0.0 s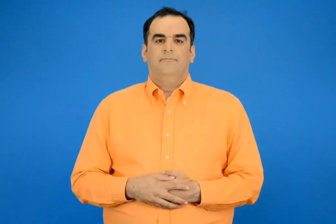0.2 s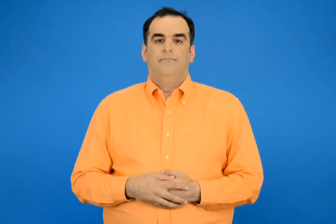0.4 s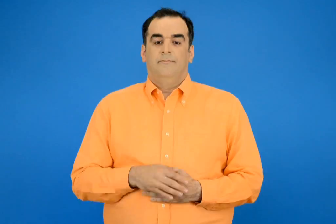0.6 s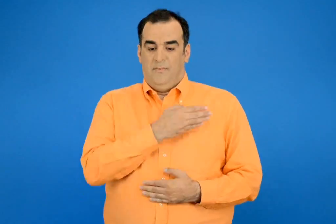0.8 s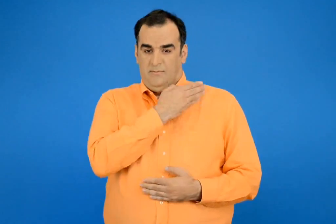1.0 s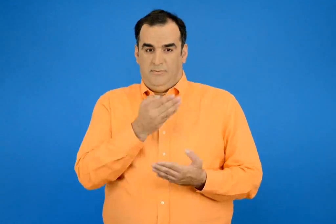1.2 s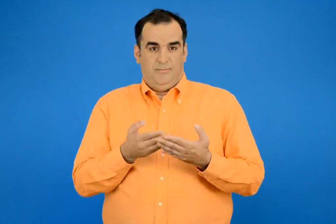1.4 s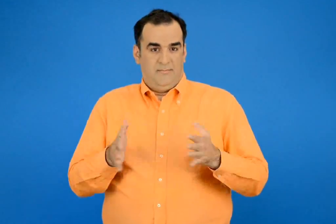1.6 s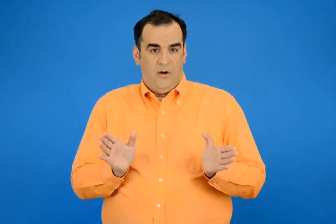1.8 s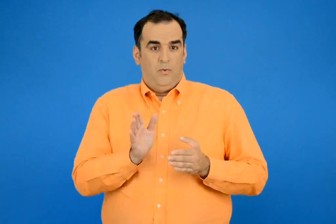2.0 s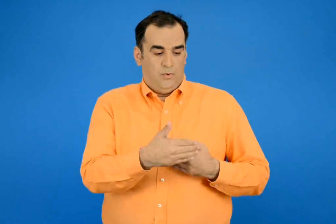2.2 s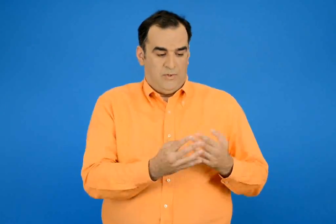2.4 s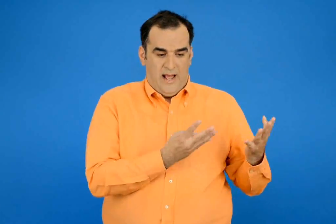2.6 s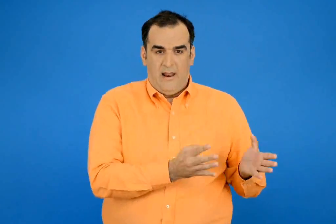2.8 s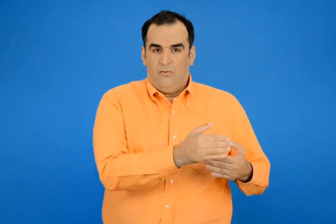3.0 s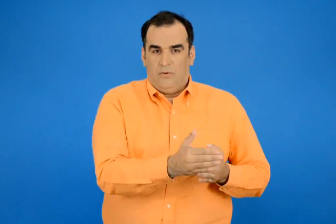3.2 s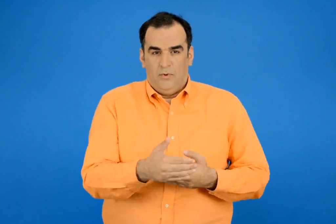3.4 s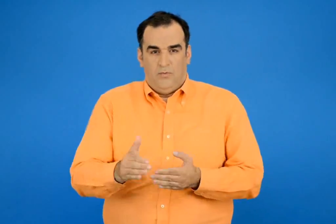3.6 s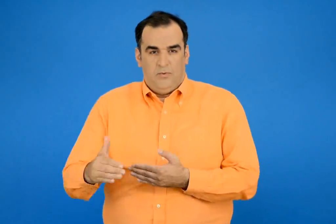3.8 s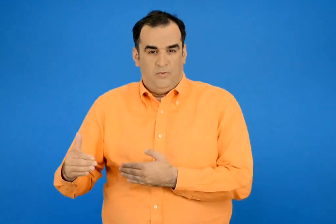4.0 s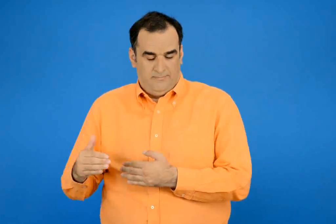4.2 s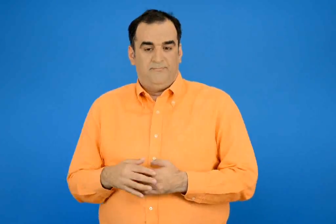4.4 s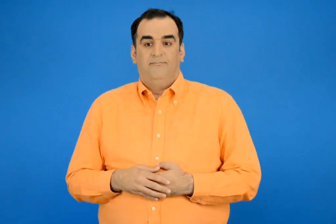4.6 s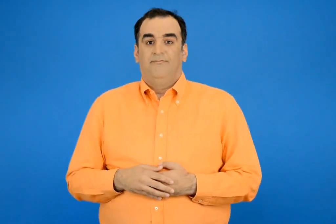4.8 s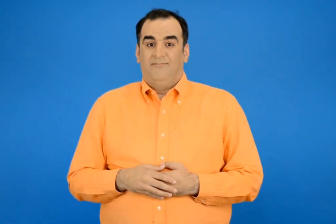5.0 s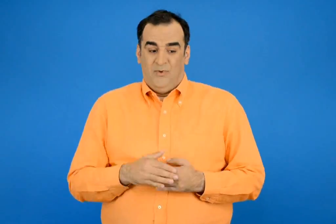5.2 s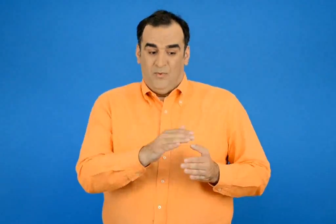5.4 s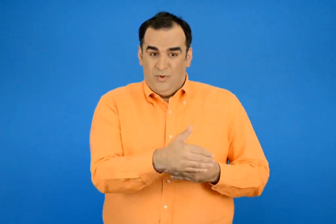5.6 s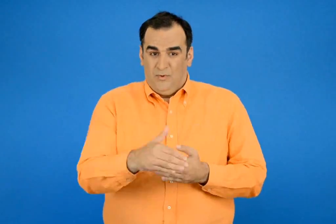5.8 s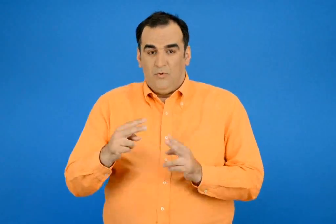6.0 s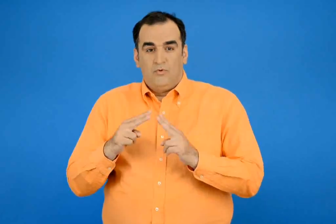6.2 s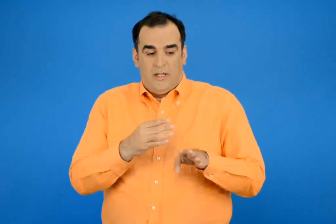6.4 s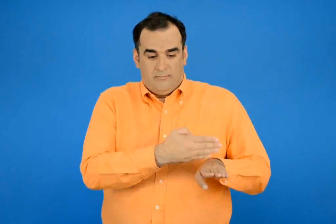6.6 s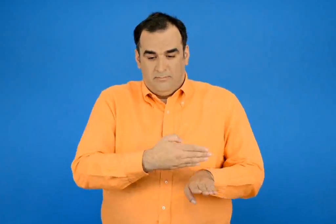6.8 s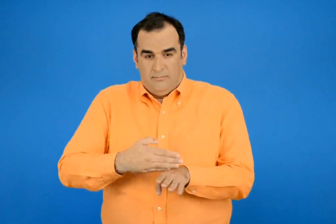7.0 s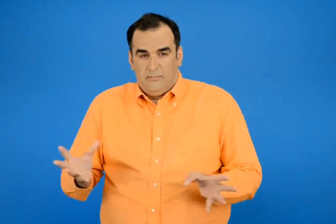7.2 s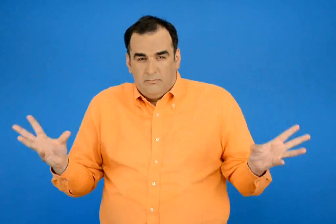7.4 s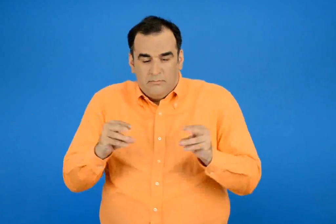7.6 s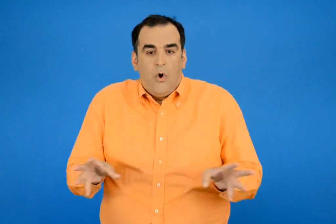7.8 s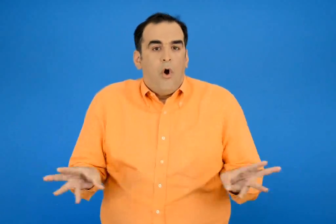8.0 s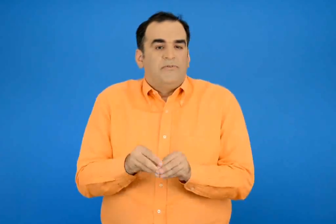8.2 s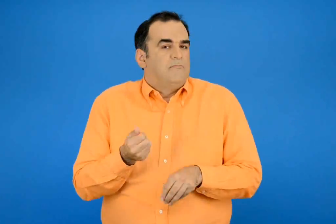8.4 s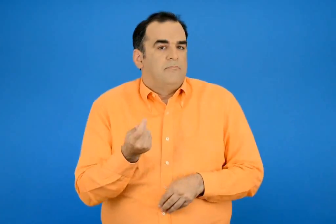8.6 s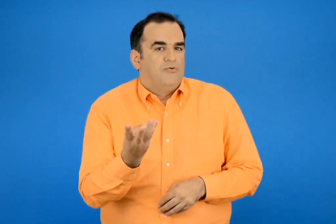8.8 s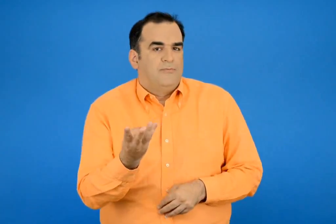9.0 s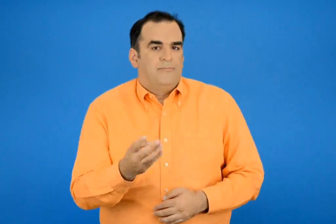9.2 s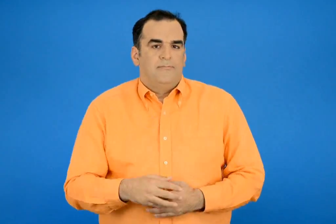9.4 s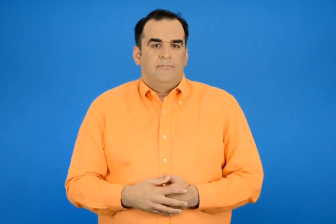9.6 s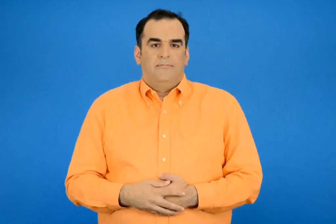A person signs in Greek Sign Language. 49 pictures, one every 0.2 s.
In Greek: ως τώρα έχει συσκευάσει 9 κουτιά πόσες σοκολάτες έβαλε συνολικά στα κουτιά ;
